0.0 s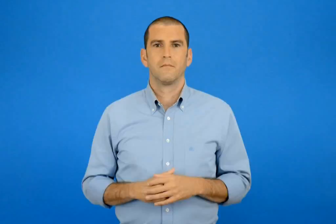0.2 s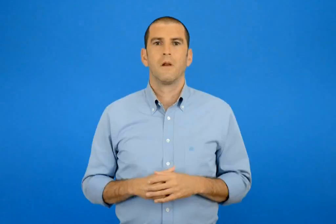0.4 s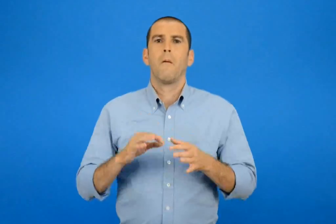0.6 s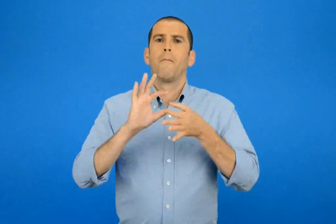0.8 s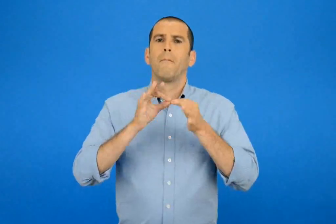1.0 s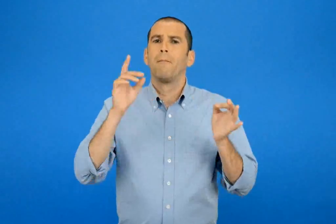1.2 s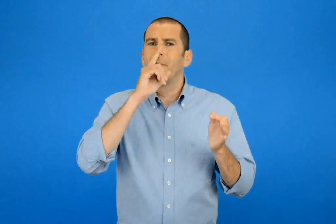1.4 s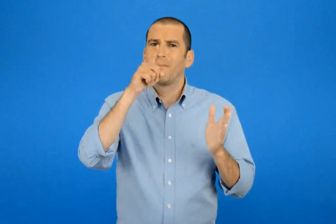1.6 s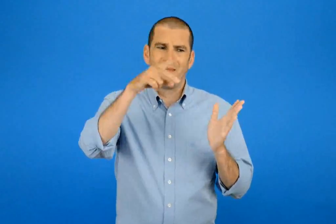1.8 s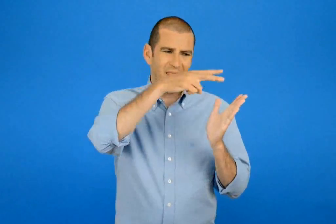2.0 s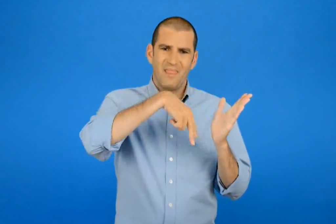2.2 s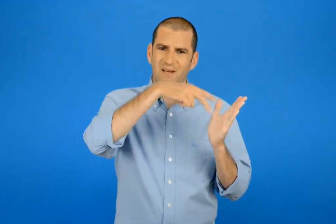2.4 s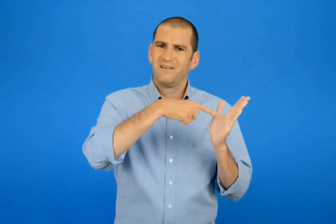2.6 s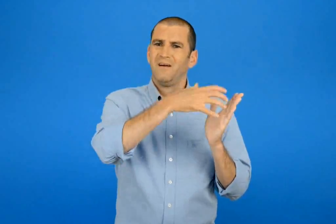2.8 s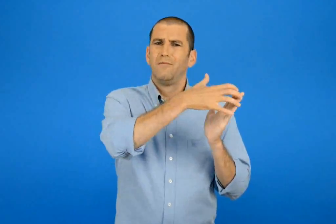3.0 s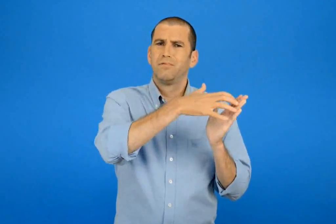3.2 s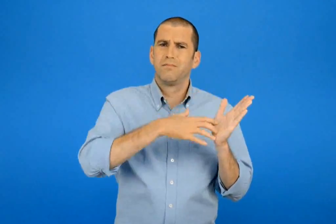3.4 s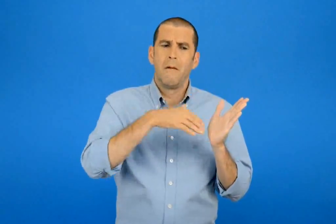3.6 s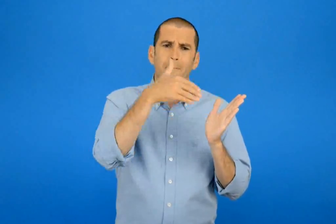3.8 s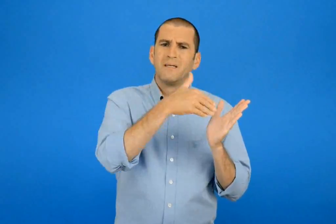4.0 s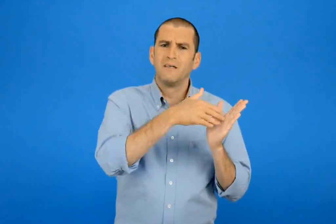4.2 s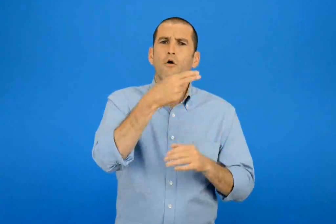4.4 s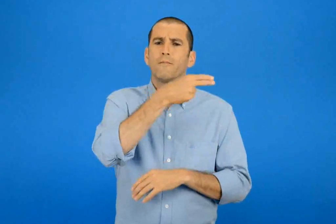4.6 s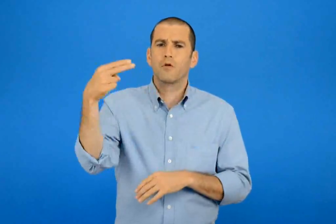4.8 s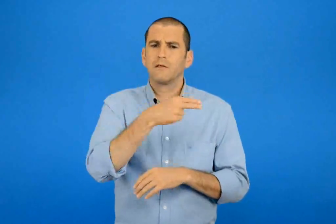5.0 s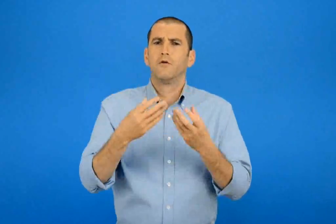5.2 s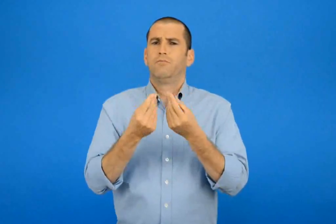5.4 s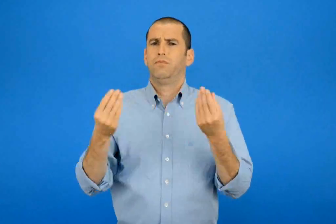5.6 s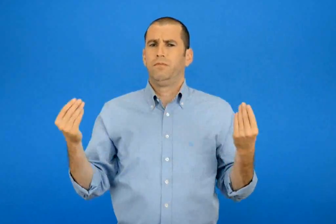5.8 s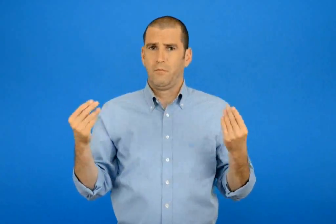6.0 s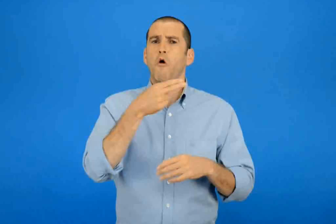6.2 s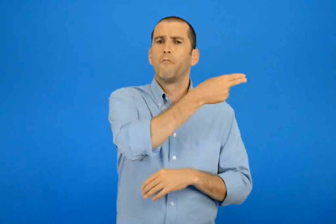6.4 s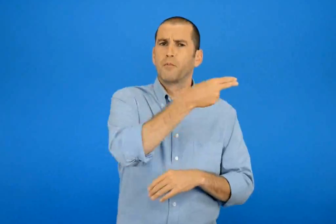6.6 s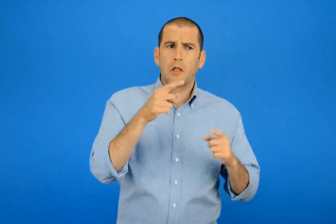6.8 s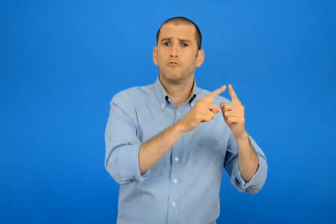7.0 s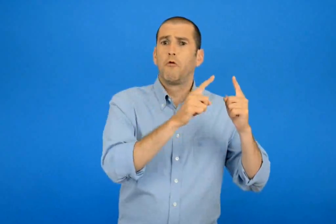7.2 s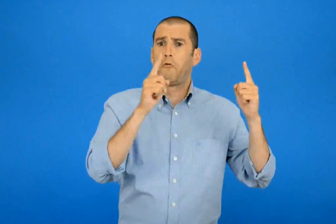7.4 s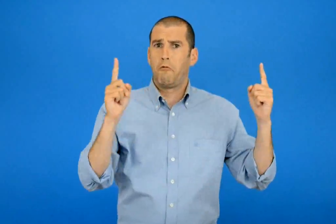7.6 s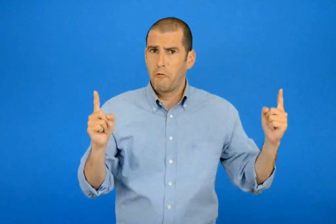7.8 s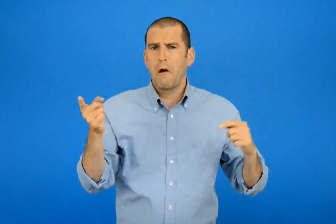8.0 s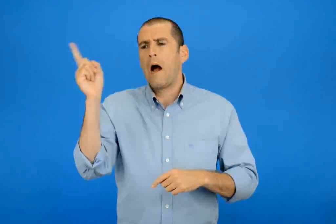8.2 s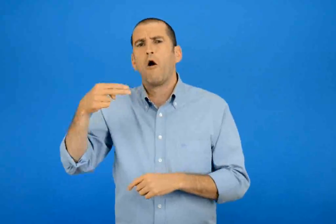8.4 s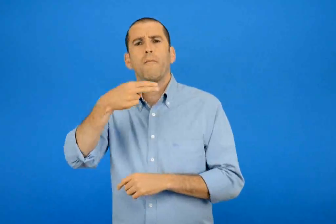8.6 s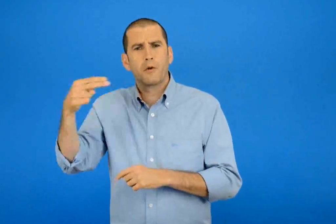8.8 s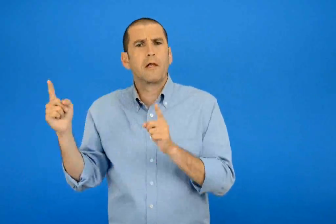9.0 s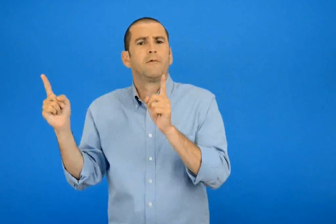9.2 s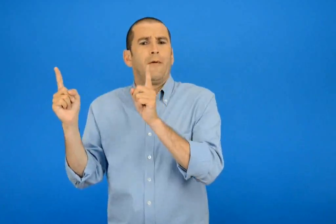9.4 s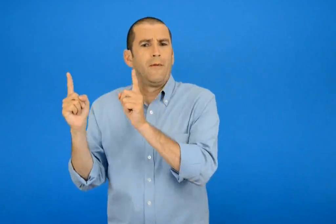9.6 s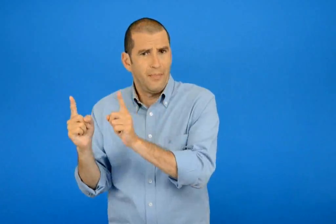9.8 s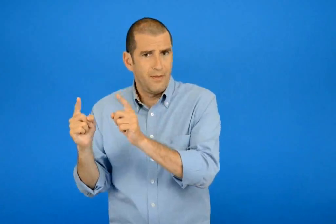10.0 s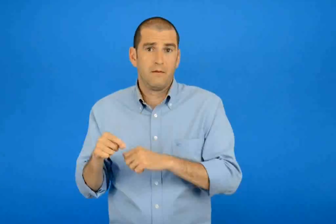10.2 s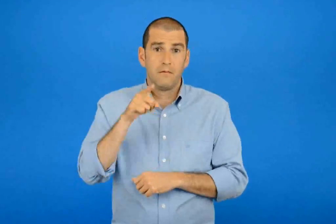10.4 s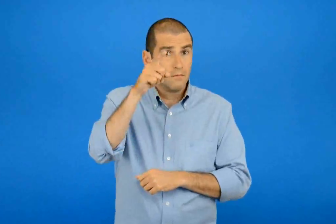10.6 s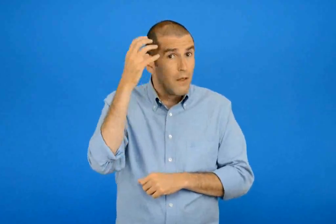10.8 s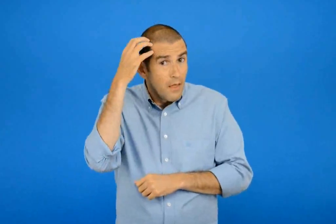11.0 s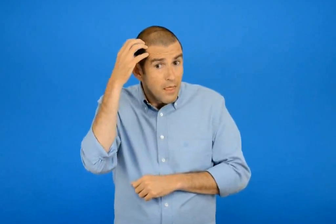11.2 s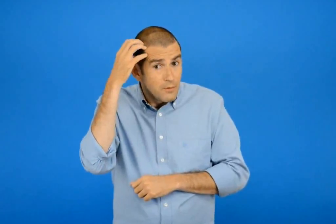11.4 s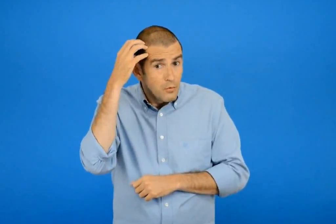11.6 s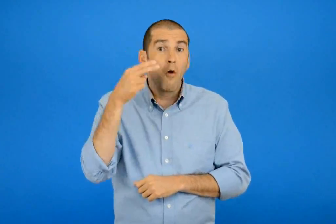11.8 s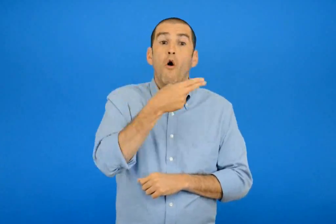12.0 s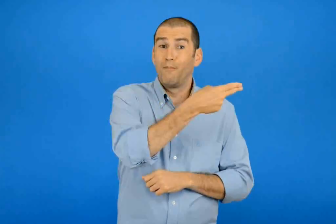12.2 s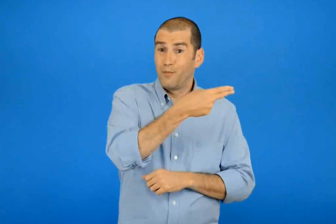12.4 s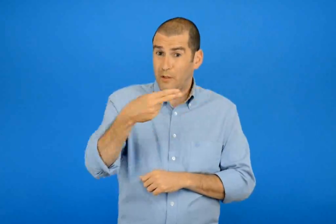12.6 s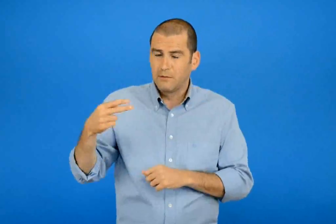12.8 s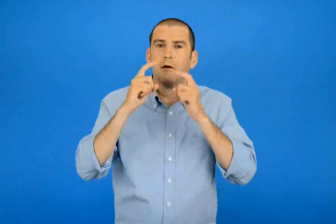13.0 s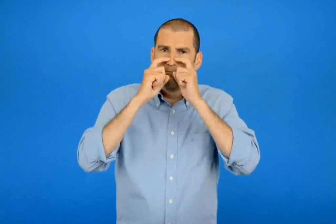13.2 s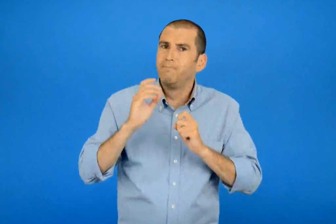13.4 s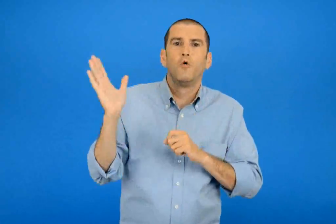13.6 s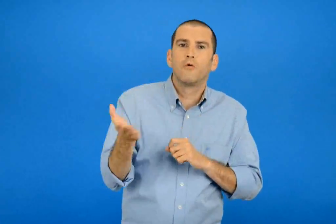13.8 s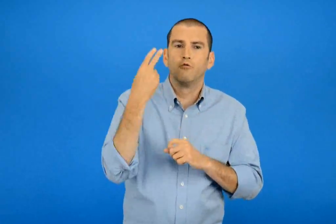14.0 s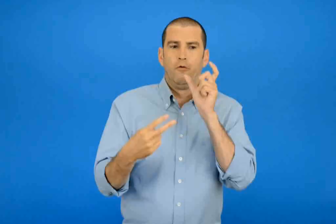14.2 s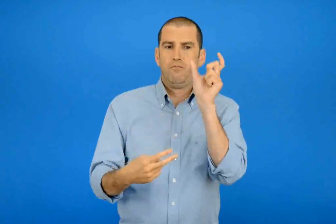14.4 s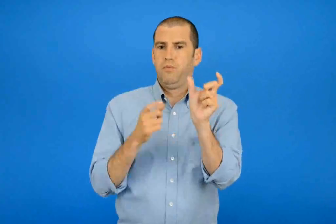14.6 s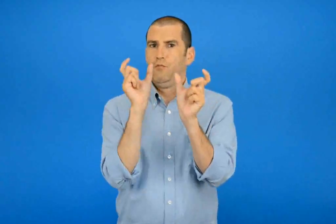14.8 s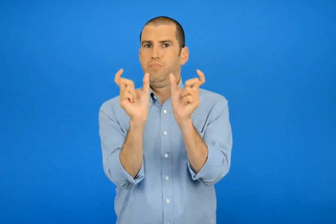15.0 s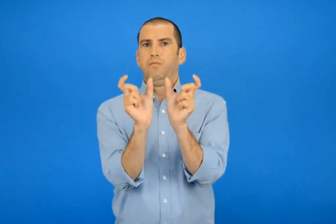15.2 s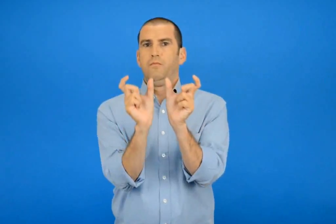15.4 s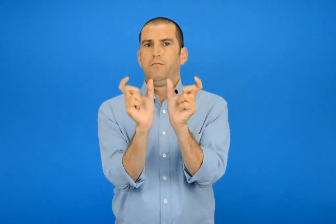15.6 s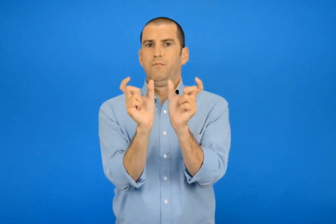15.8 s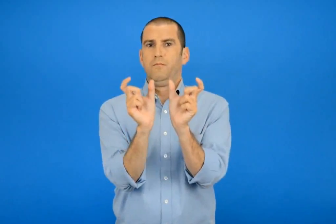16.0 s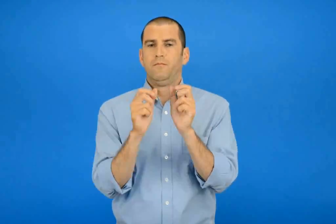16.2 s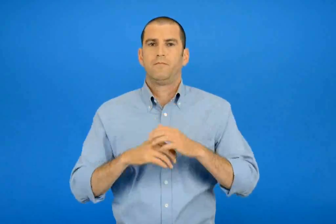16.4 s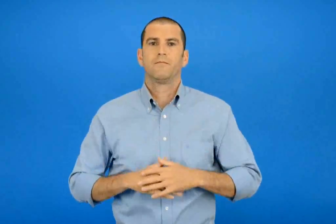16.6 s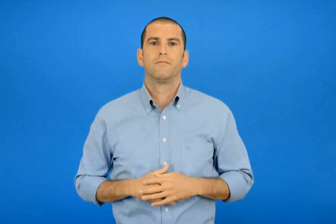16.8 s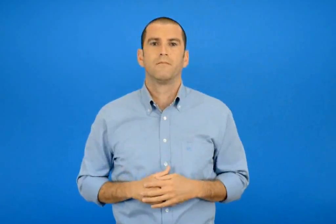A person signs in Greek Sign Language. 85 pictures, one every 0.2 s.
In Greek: το παραμύθι που διάβασες αποτελείται από πολλές προτάσεις άλλες μεγάλες και άλλες μικρές θυμήσου κάθε πρόταση αποτελείται από τουλάχιστον δύο μέρη
